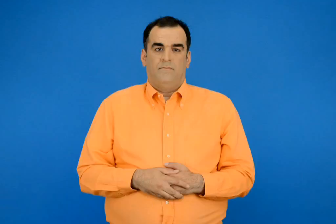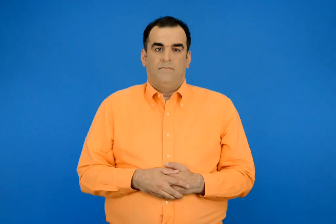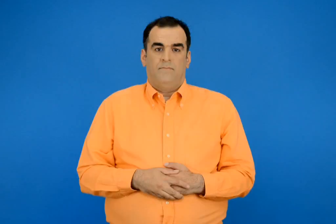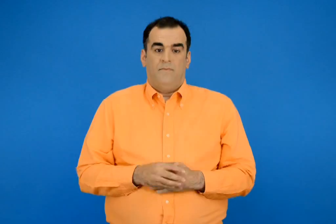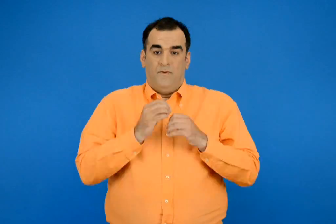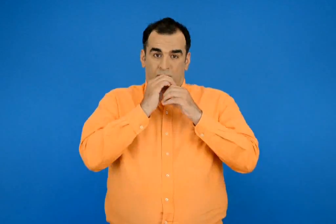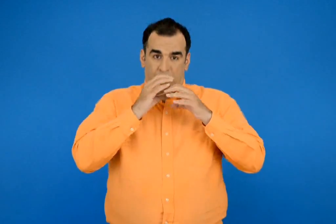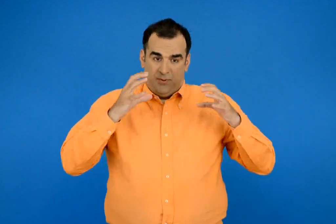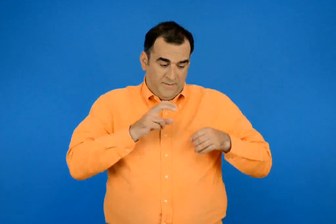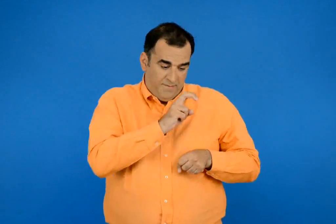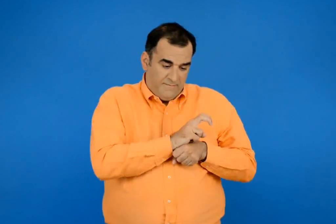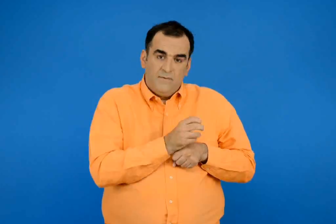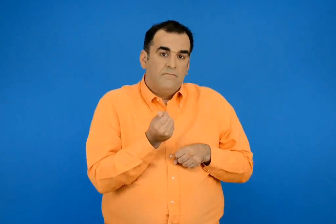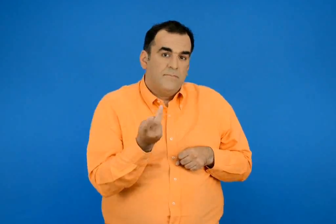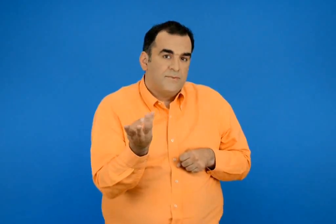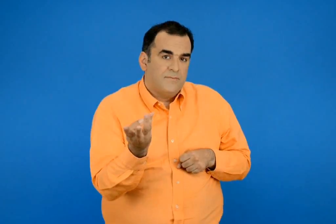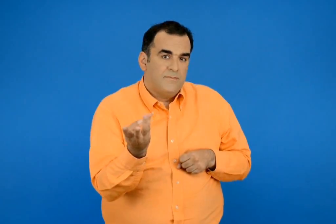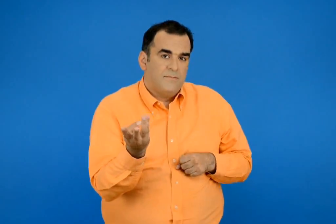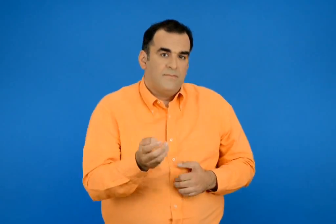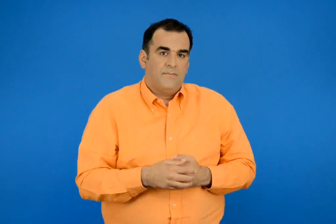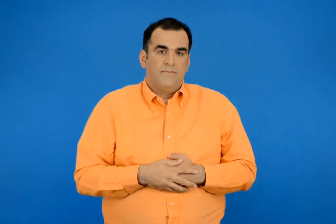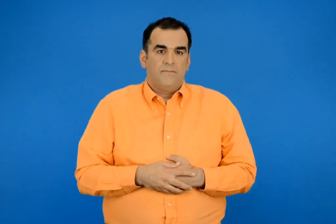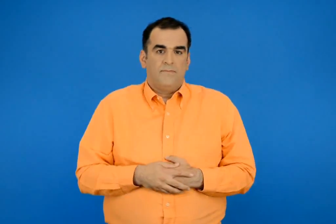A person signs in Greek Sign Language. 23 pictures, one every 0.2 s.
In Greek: πόσα μπαλόνια θα του μείνουν ;
